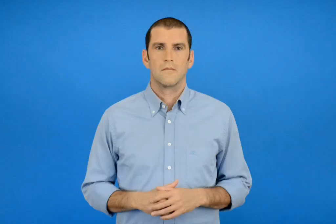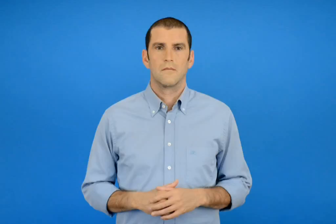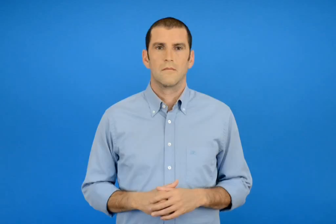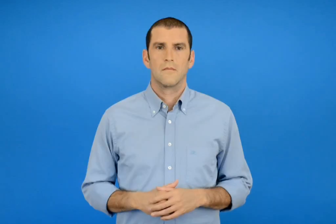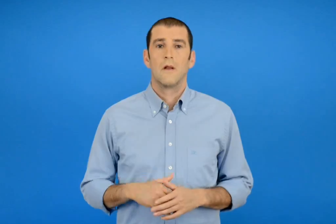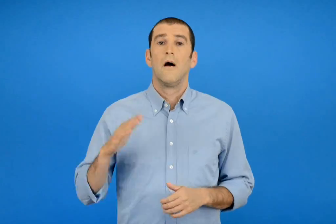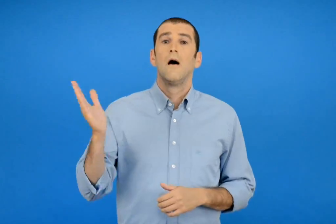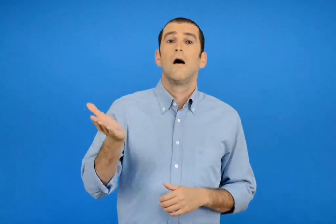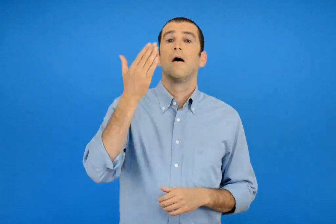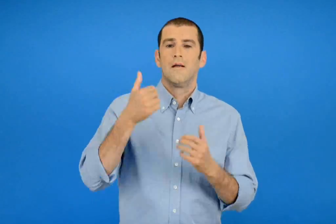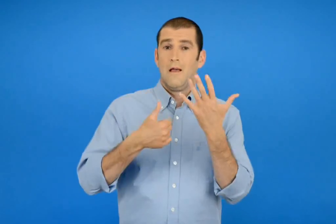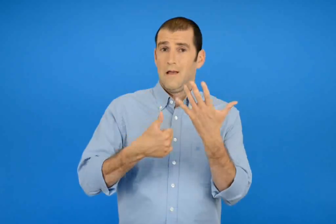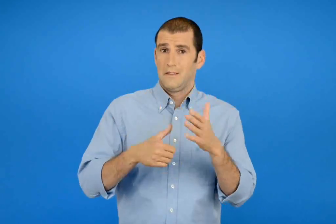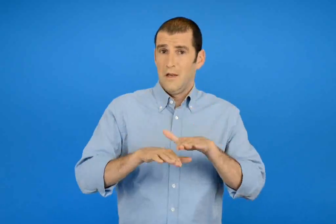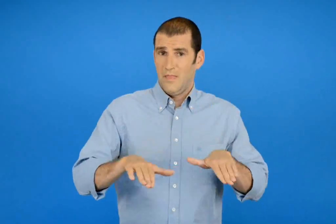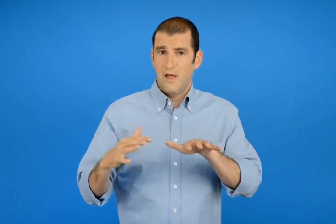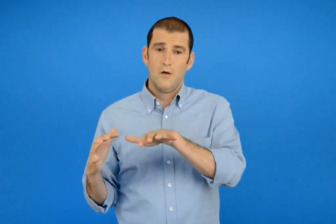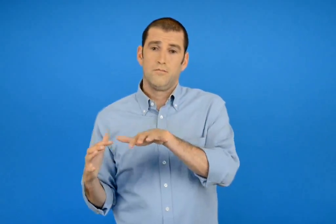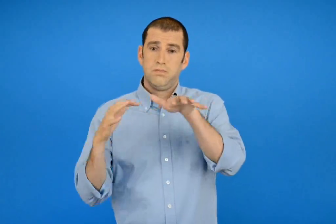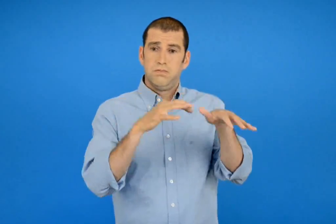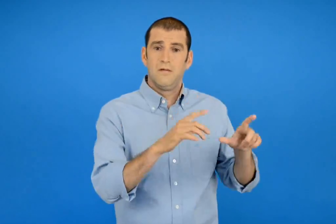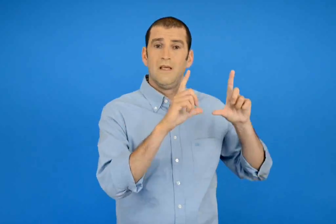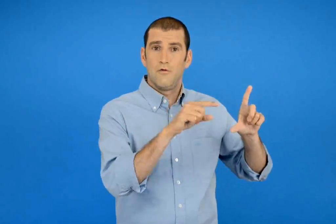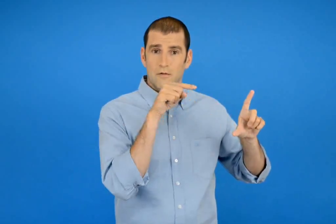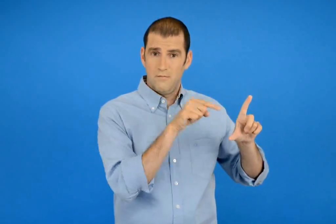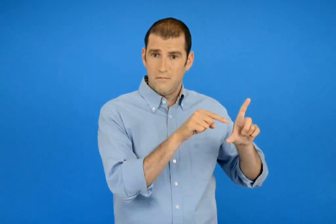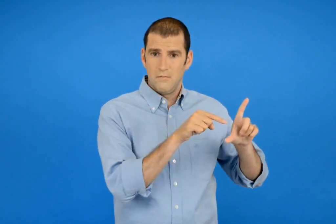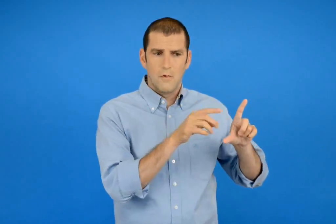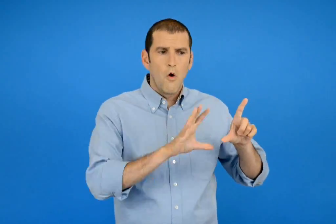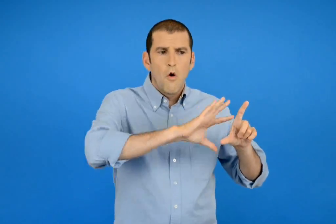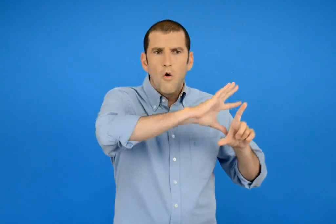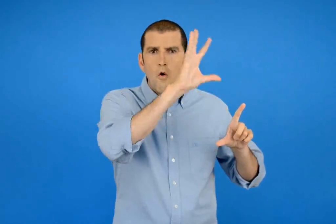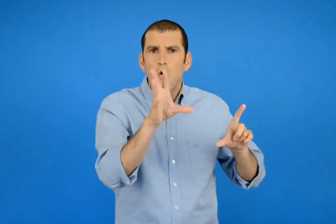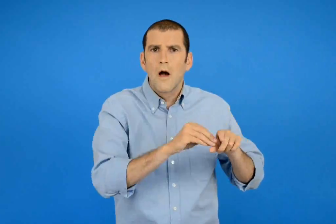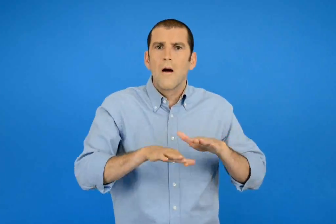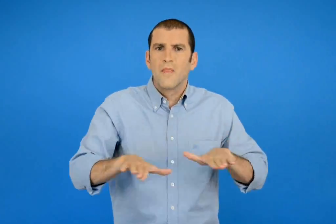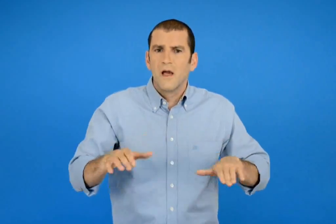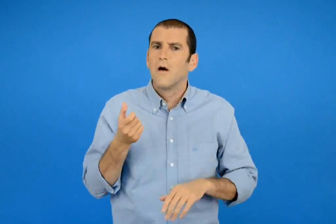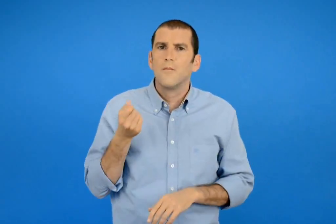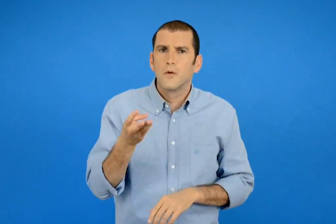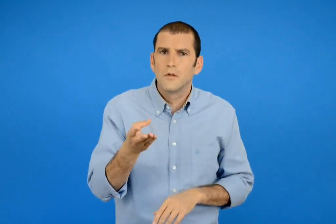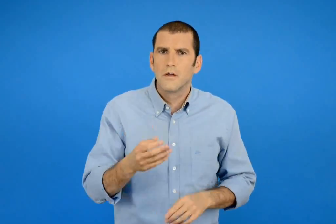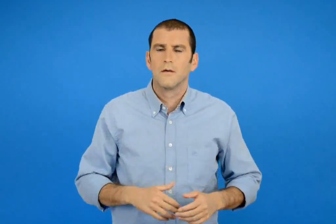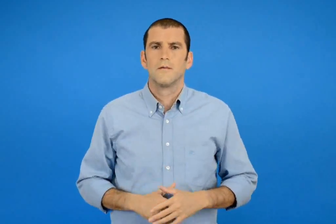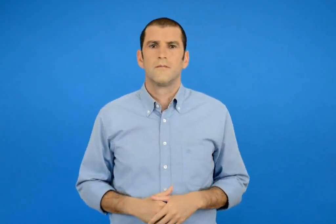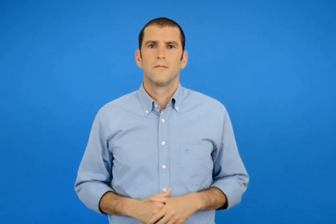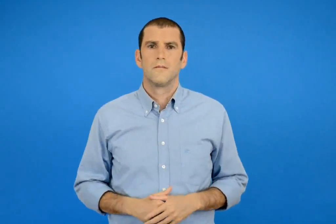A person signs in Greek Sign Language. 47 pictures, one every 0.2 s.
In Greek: αν έρχονταν ακόμη 6 παιδιά ποσά θα ήταν συνολικά τα παιδιά στην εικόνα ;
